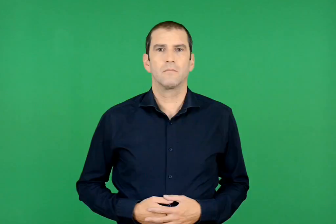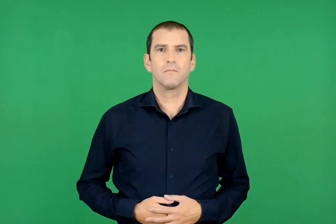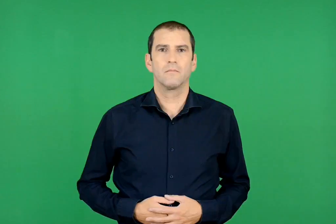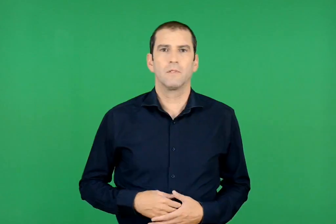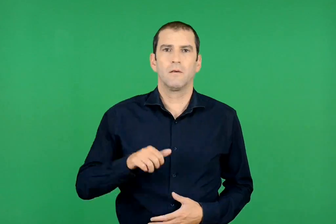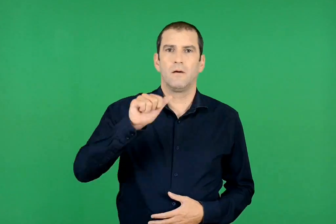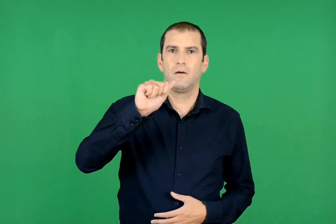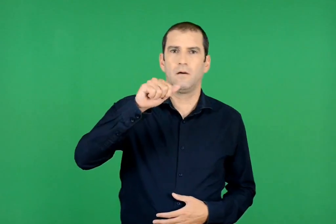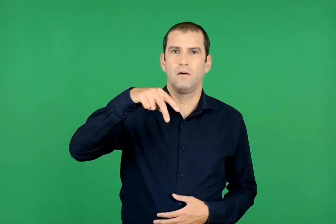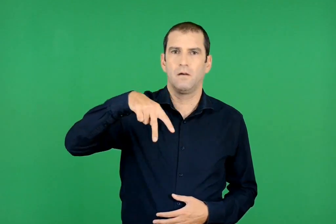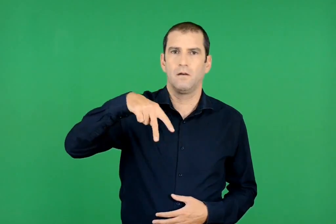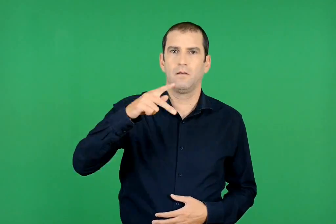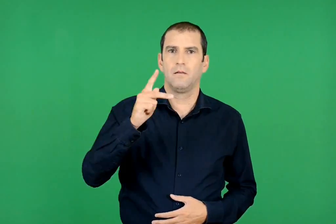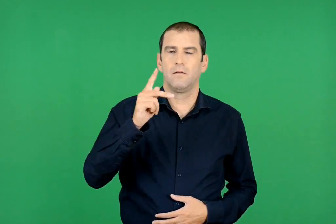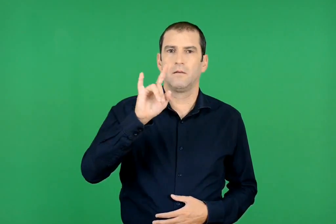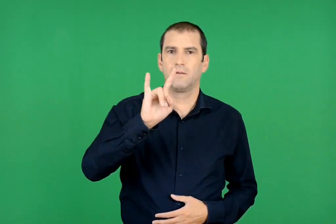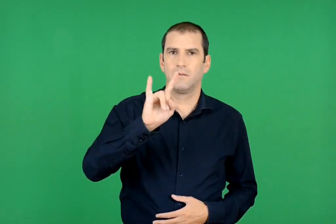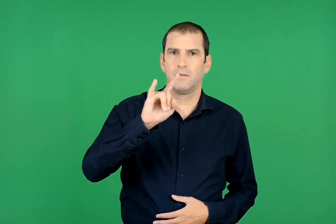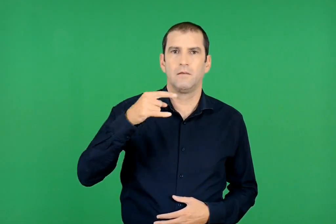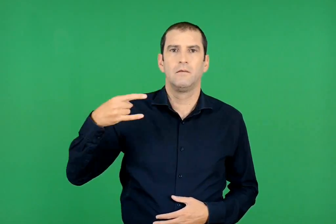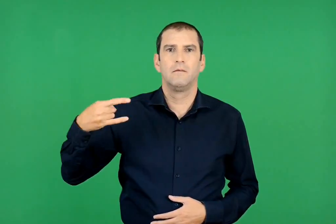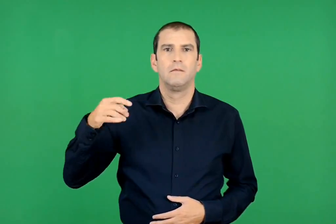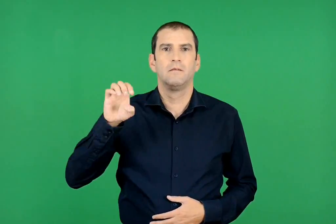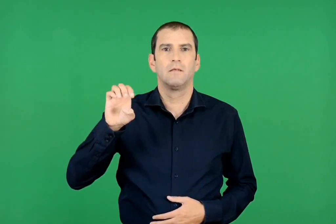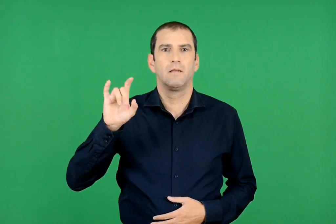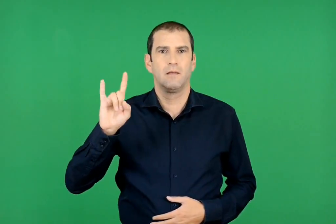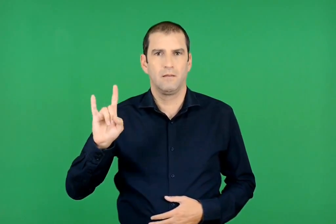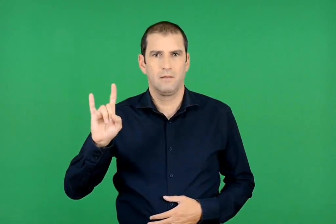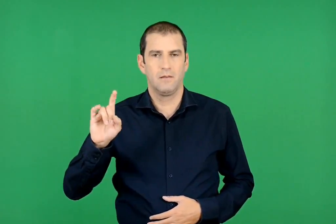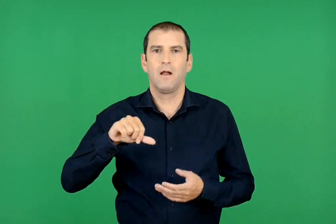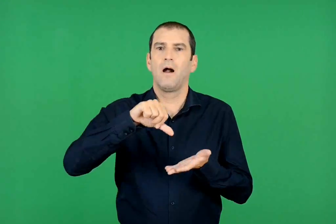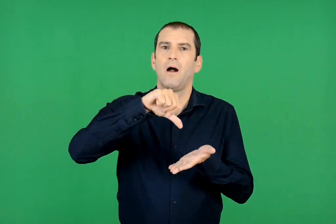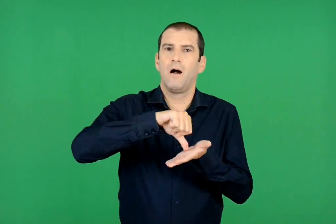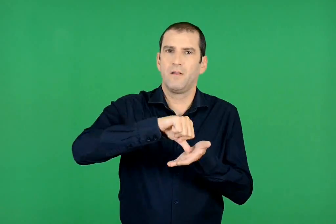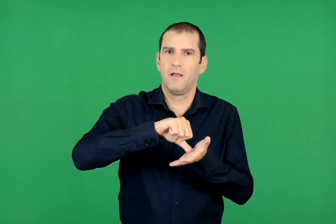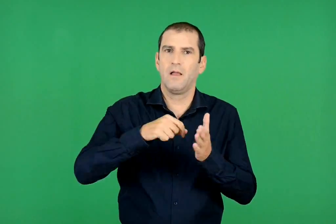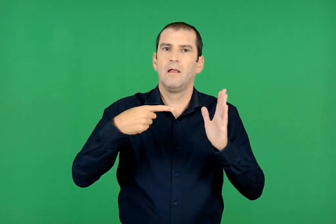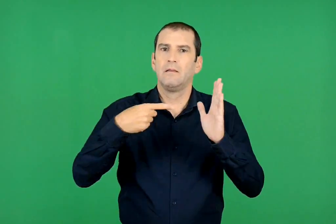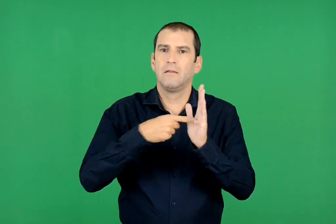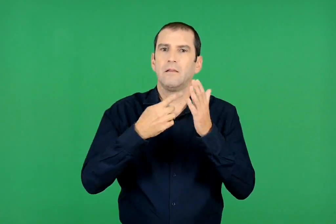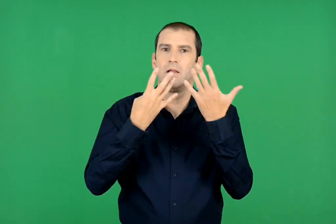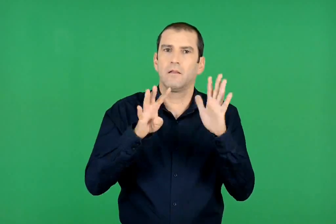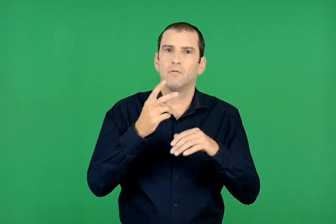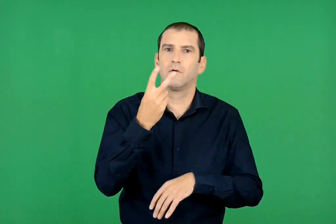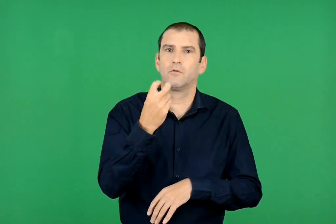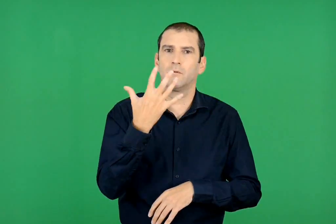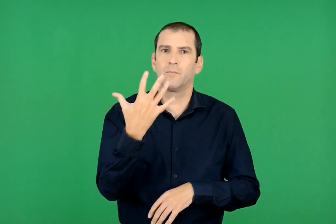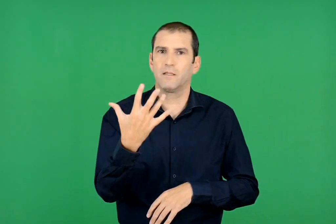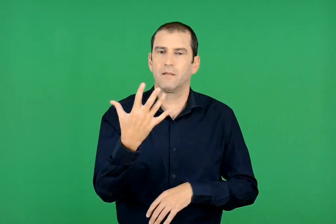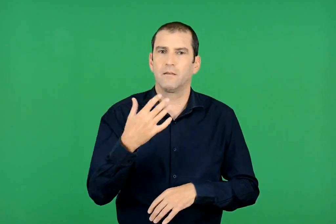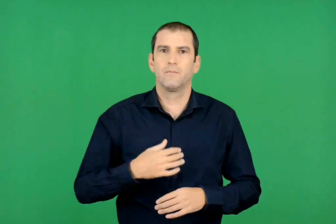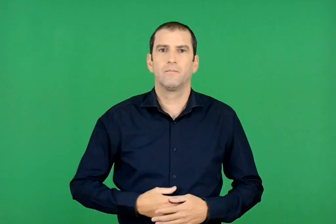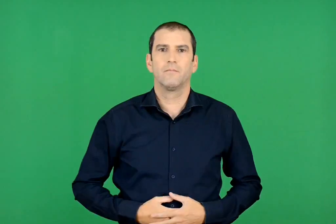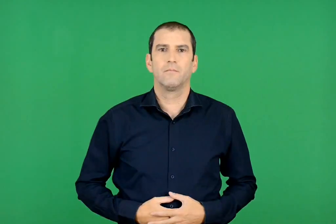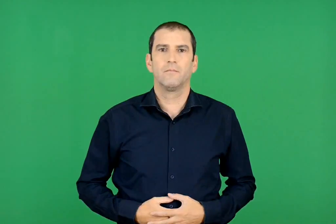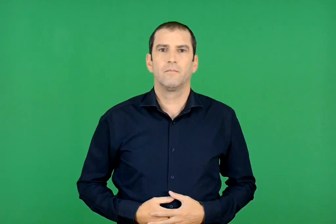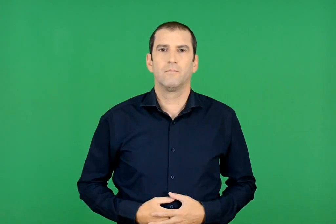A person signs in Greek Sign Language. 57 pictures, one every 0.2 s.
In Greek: άλκη ζέη αθήνα 1925
